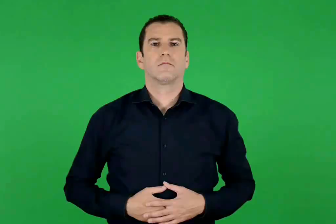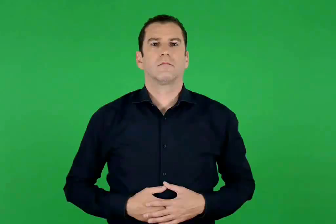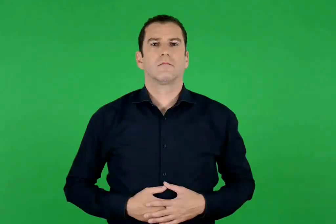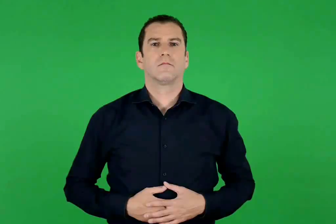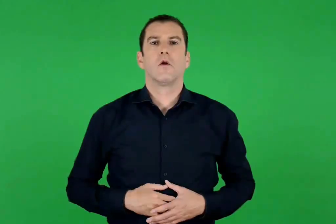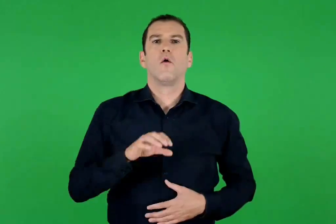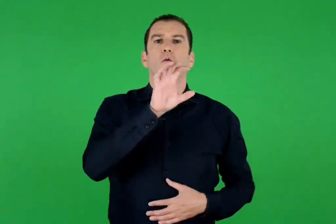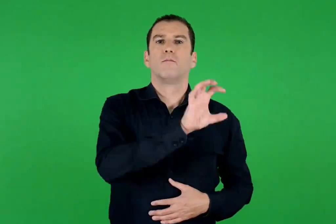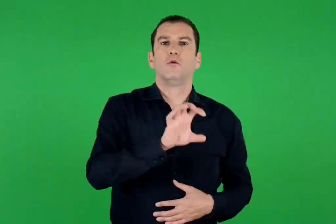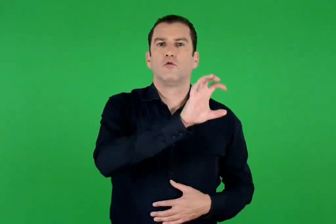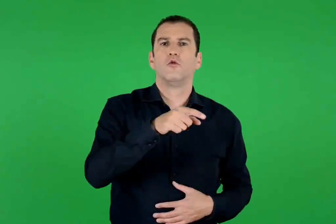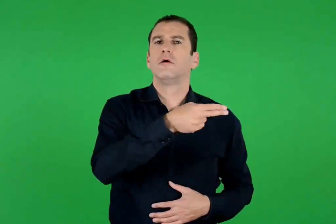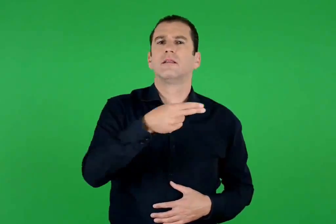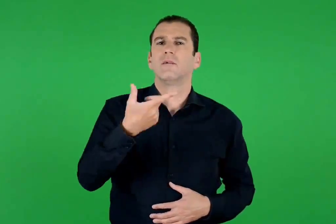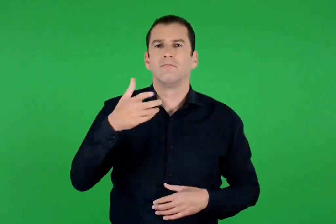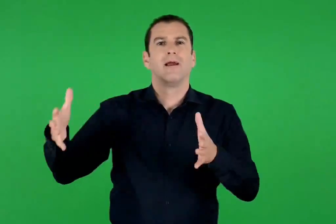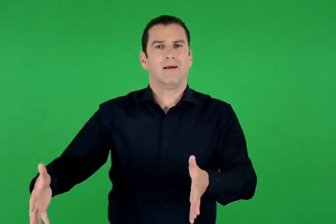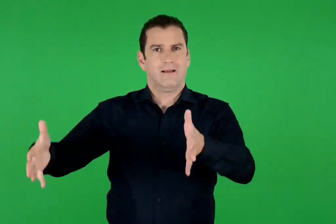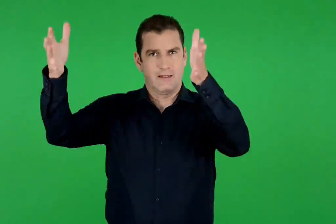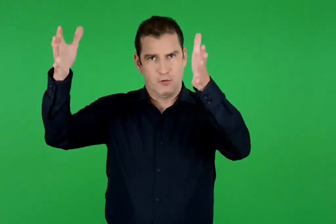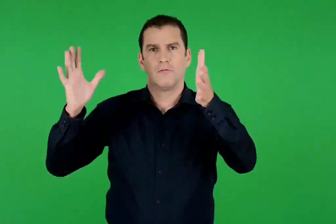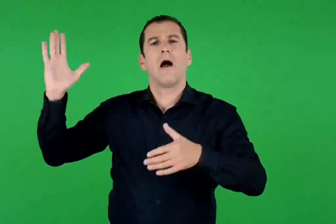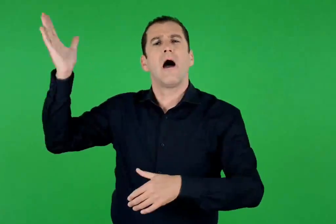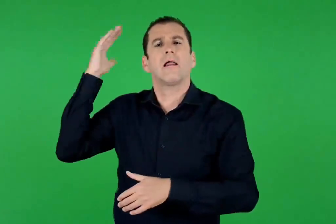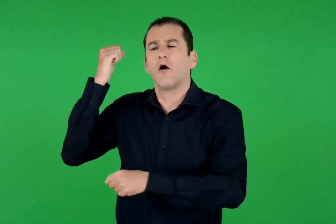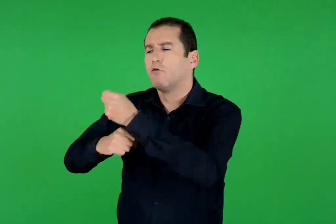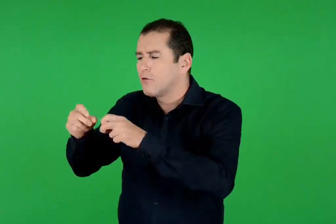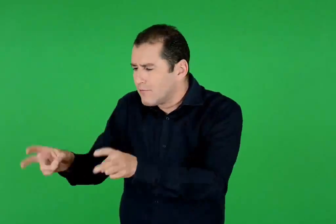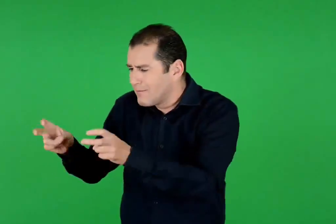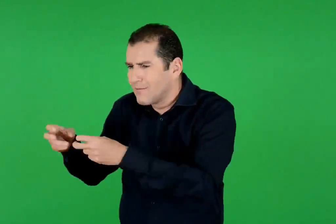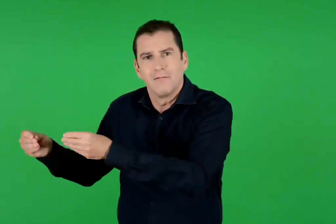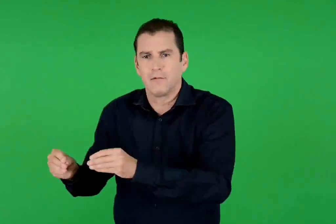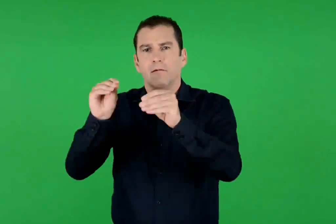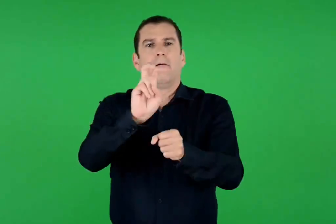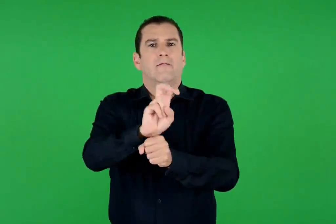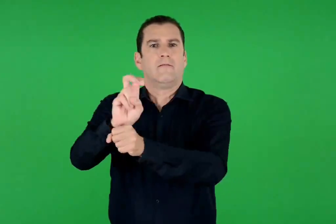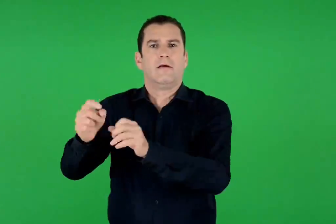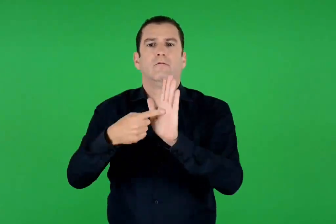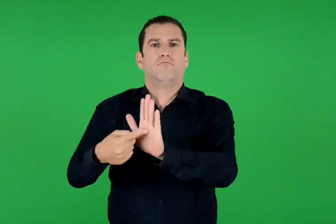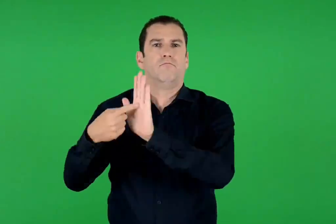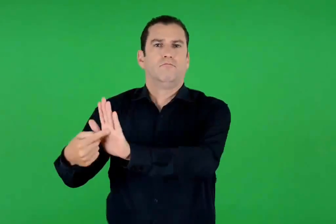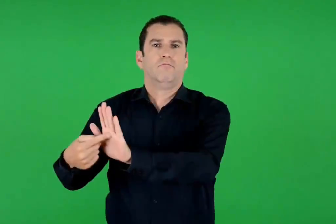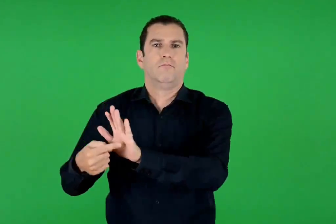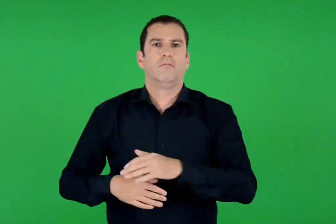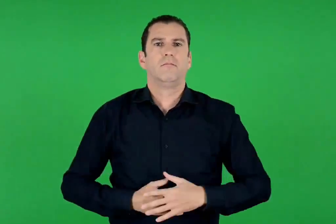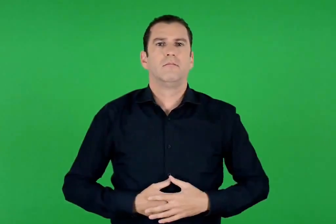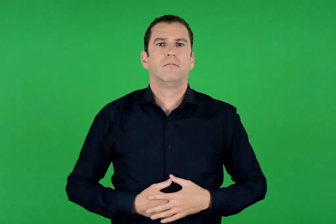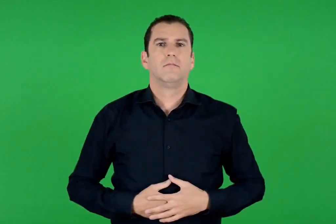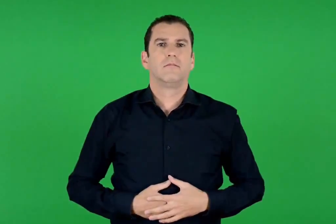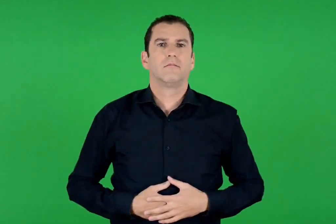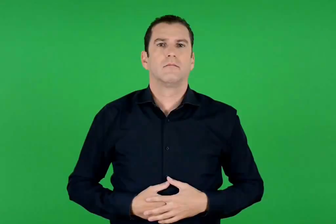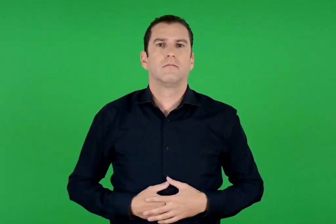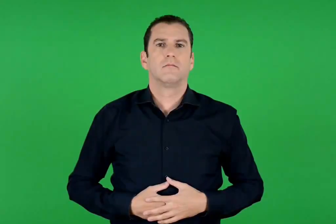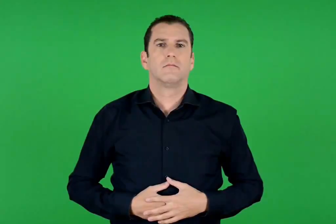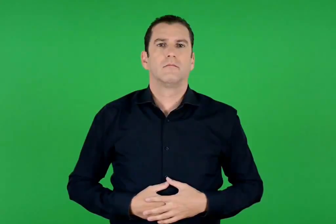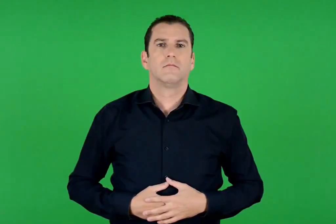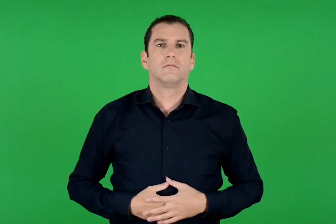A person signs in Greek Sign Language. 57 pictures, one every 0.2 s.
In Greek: μουσείο κτίριο όπου φυλάσσονται και παρουσιάζονται ευρήματα από τα αρχαία χρόνια
